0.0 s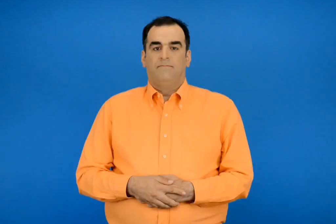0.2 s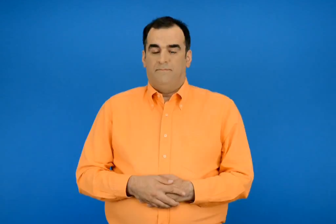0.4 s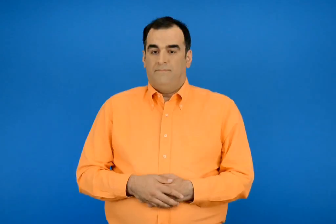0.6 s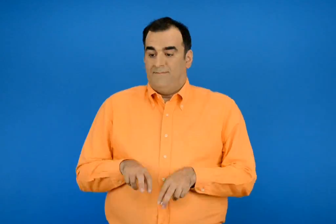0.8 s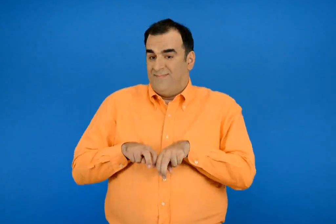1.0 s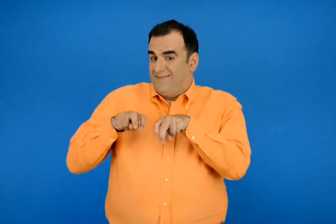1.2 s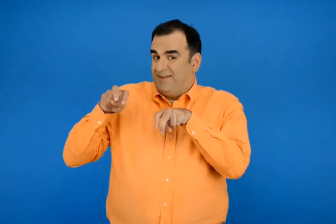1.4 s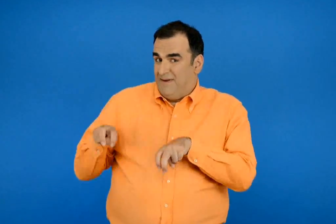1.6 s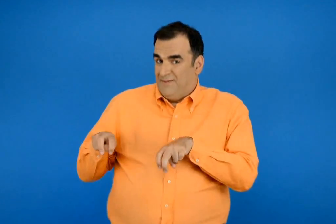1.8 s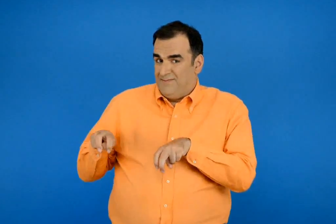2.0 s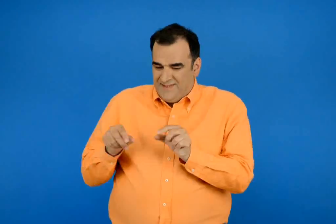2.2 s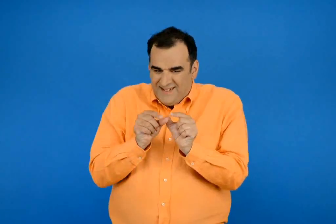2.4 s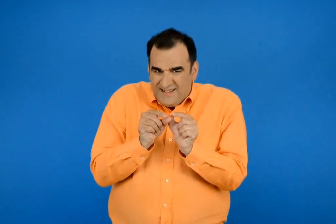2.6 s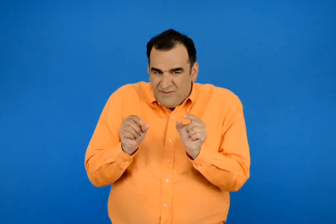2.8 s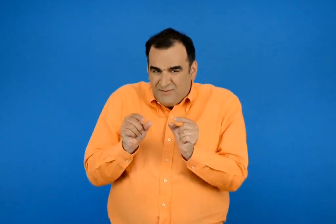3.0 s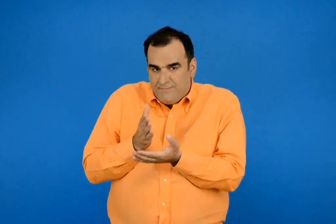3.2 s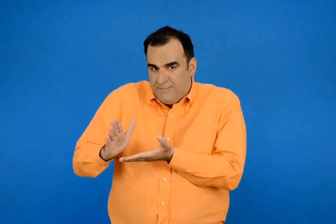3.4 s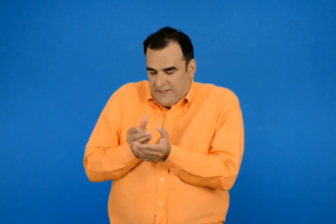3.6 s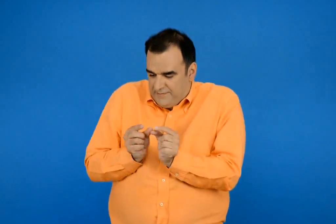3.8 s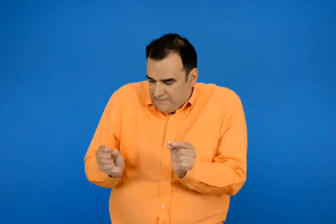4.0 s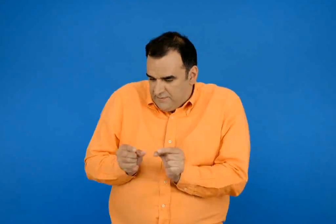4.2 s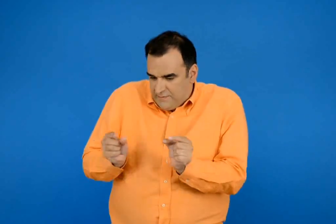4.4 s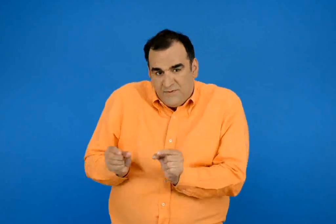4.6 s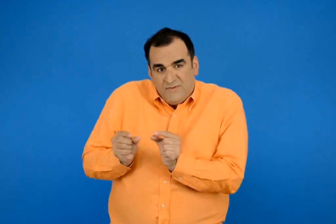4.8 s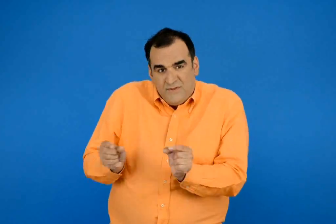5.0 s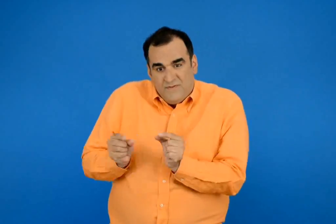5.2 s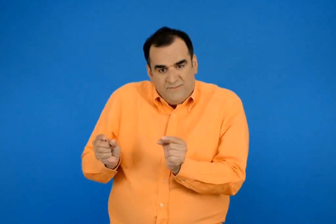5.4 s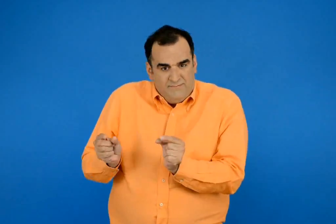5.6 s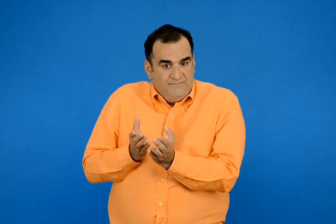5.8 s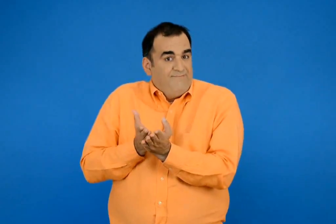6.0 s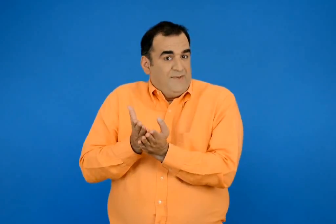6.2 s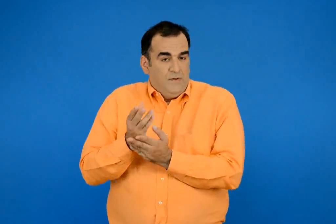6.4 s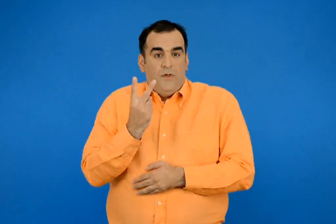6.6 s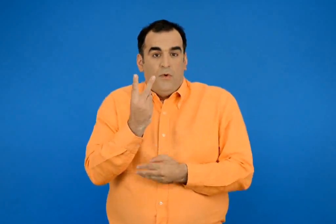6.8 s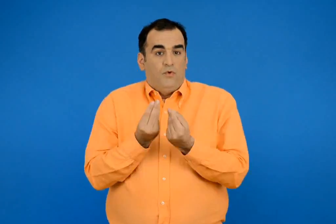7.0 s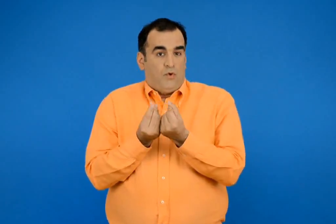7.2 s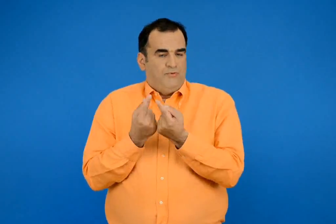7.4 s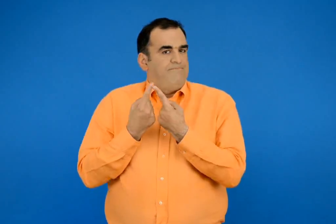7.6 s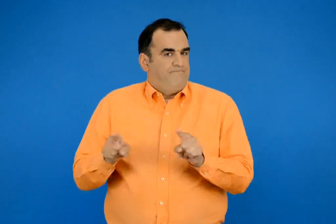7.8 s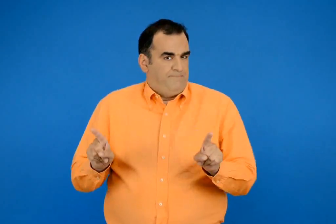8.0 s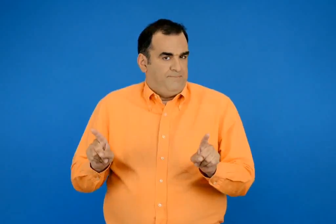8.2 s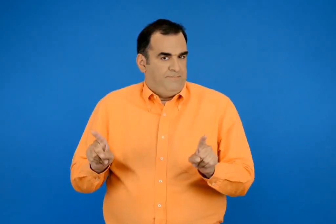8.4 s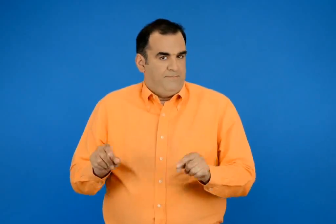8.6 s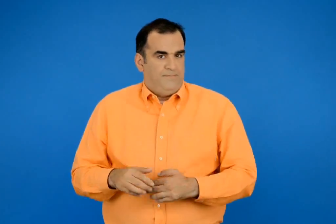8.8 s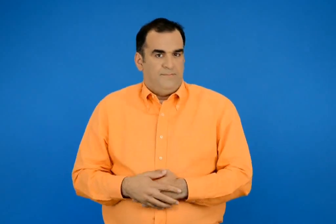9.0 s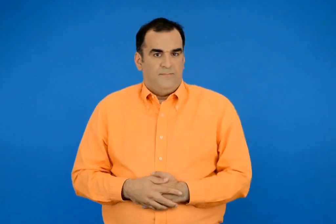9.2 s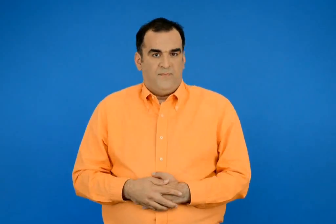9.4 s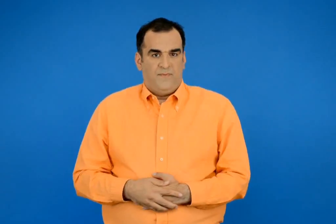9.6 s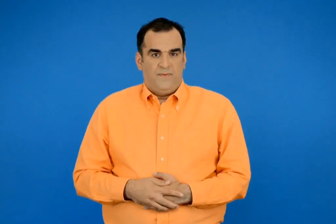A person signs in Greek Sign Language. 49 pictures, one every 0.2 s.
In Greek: με τον διπλανό μου μοιραζόμαστε δίκαια τα κυμάκια μας με 2 διαφορετικούς τρόπους
